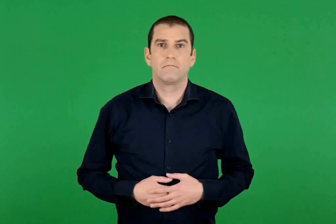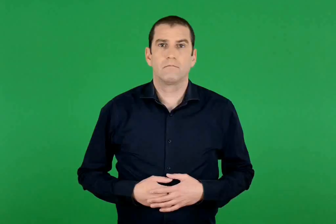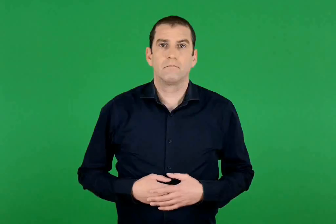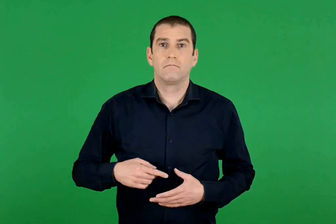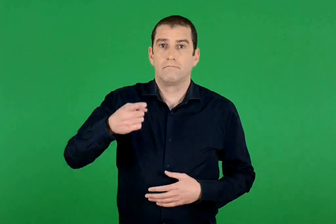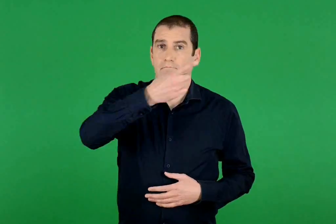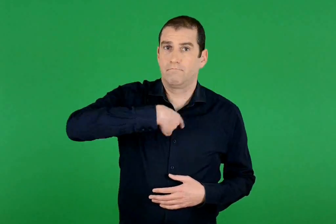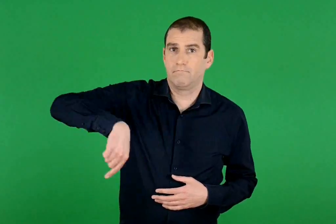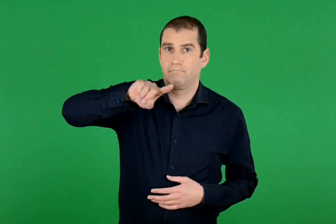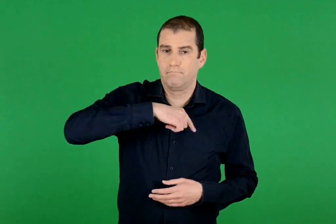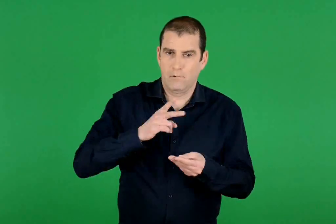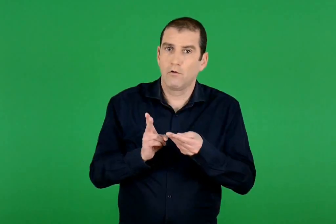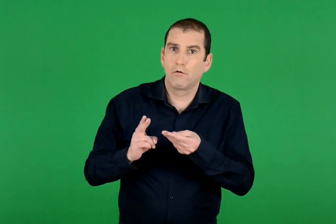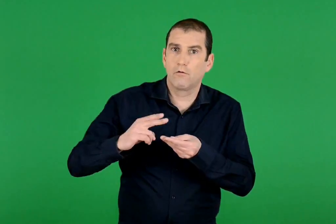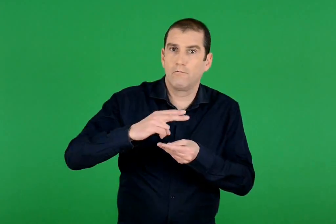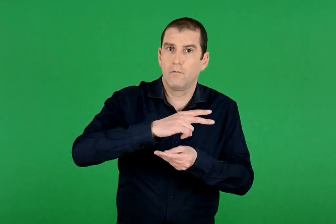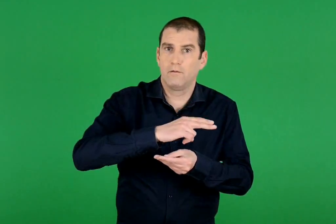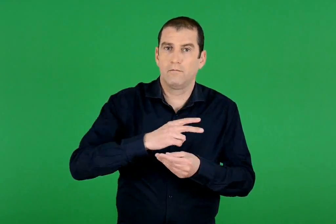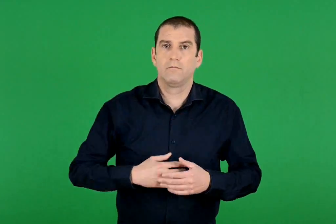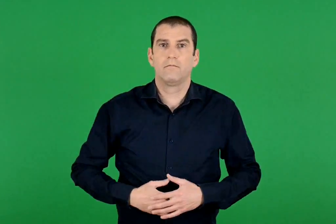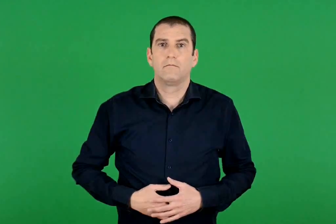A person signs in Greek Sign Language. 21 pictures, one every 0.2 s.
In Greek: κόβουμε
